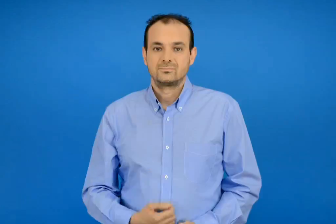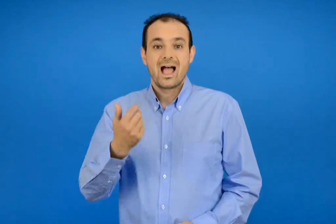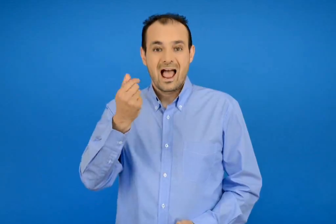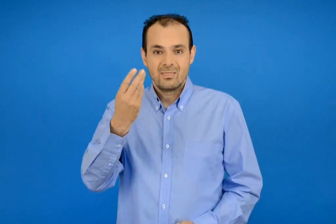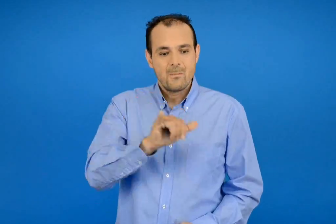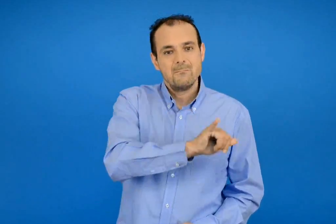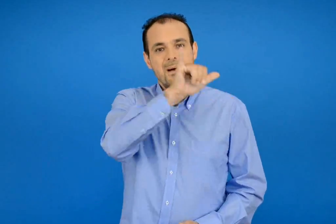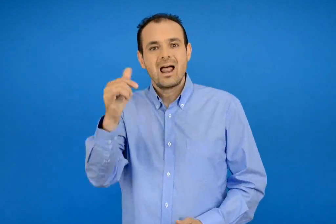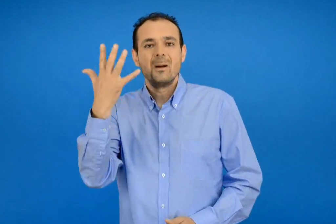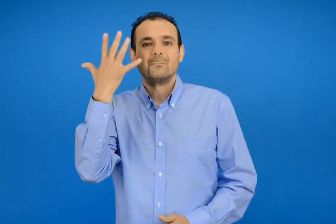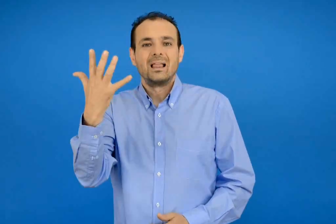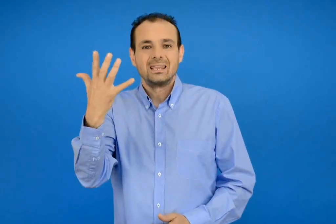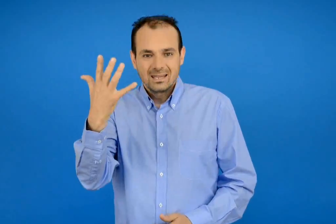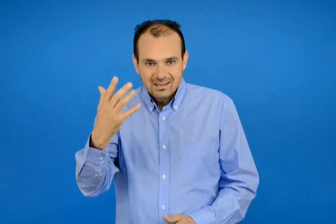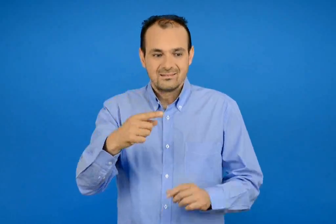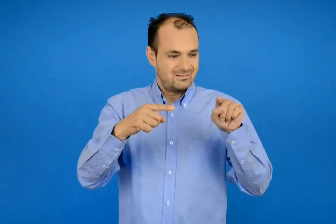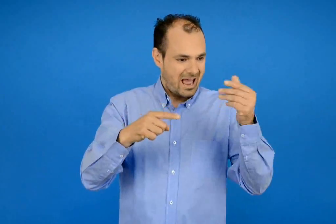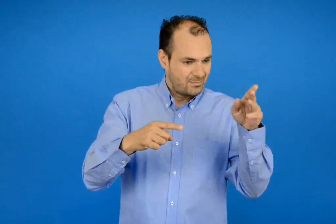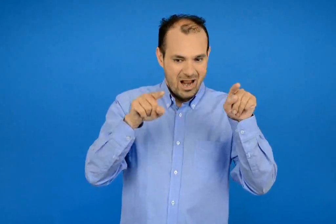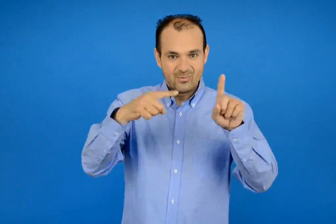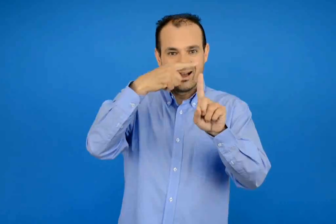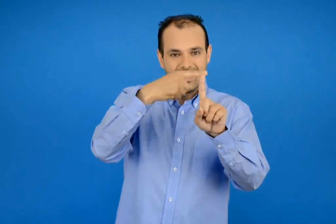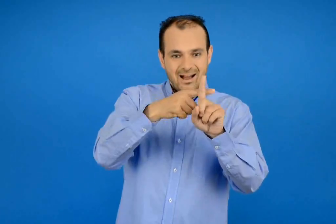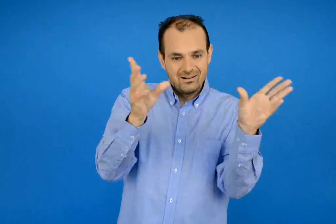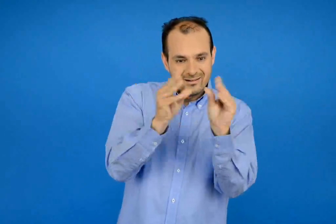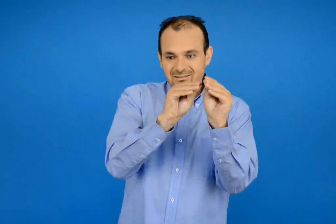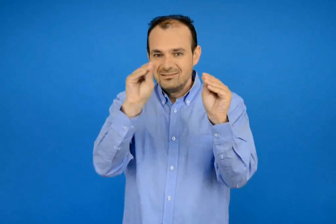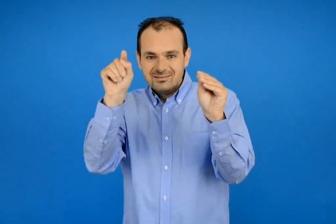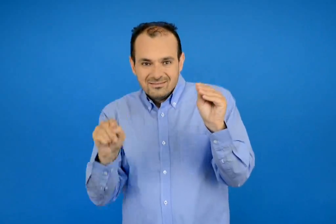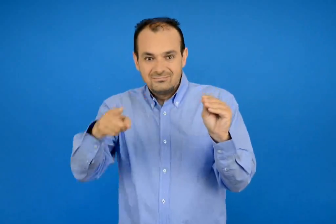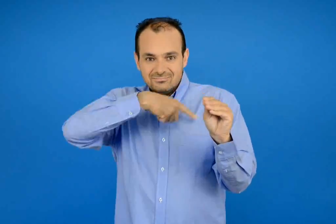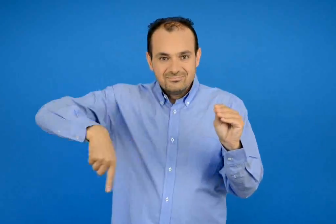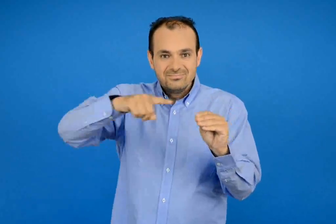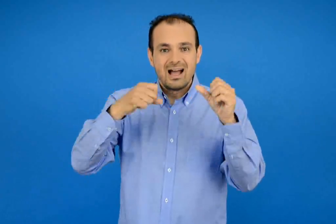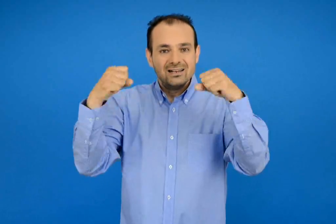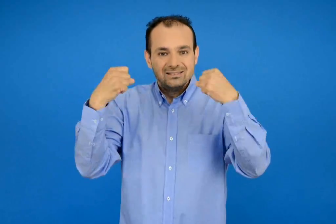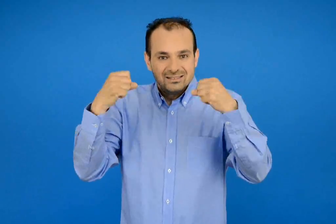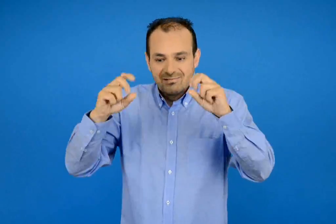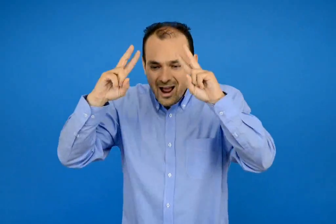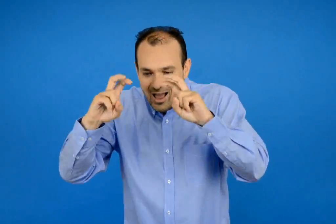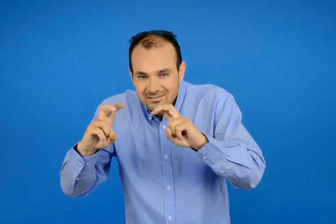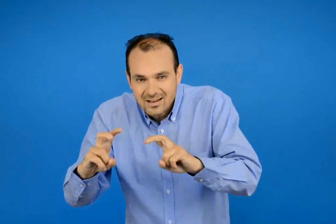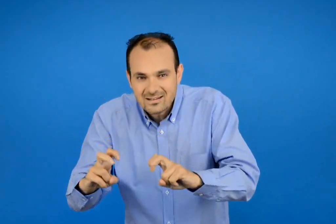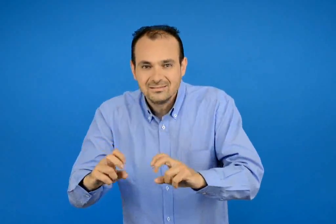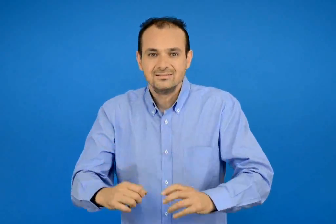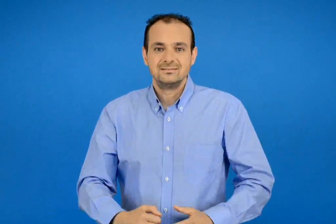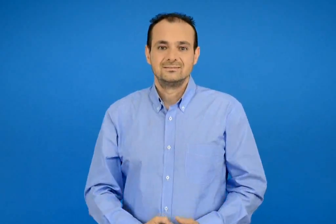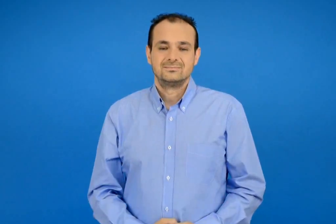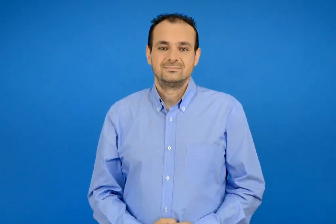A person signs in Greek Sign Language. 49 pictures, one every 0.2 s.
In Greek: επίσης θα μάθουμε να αναλύουμε τους αριθμούς μέχρι το 5 σε άθροισμα δύο άλλων αριθμών
